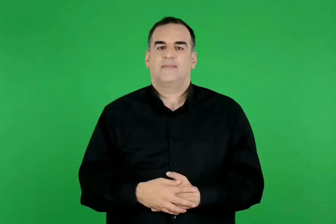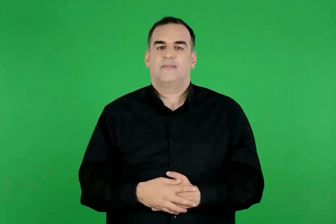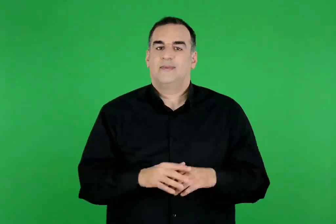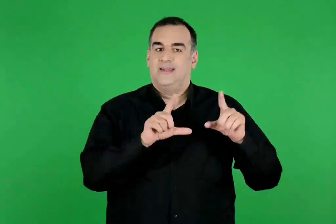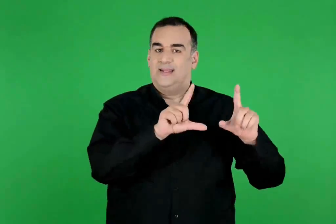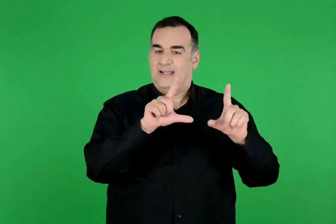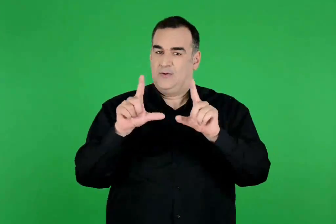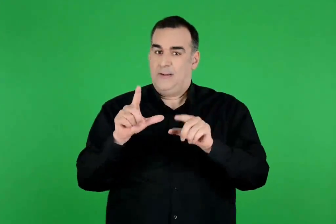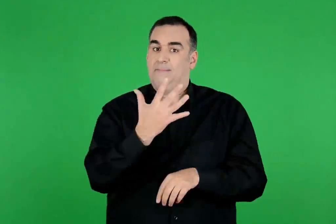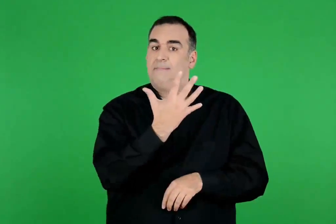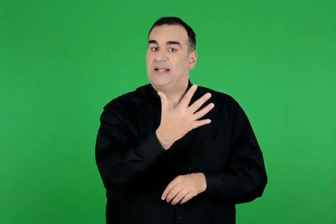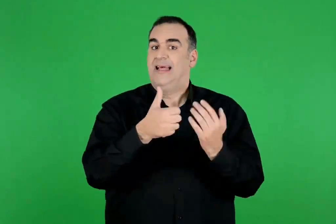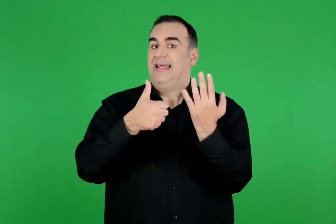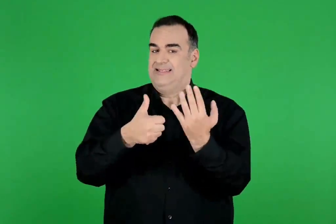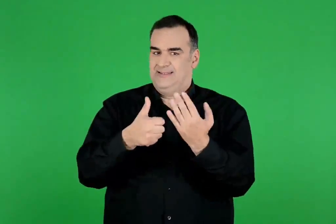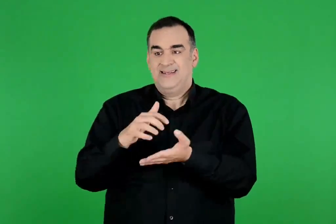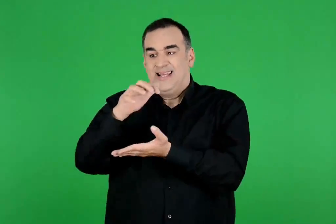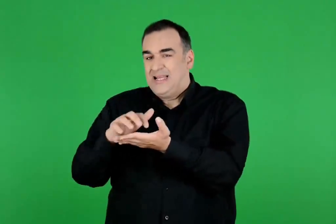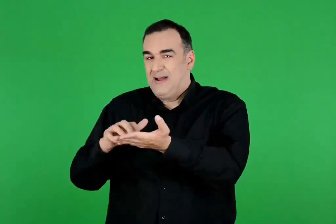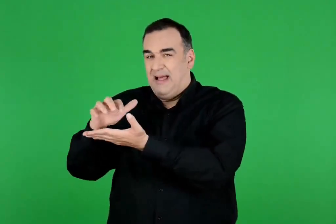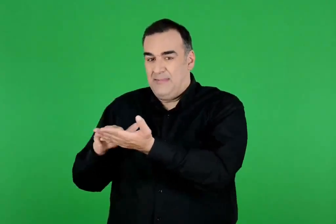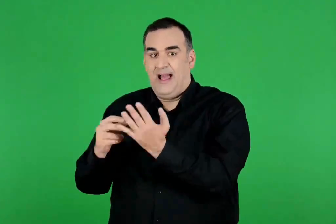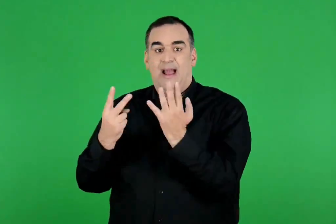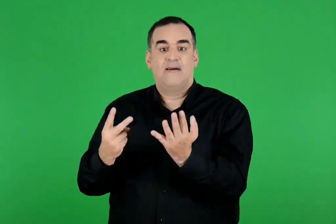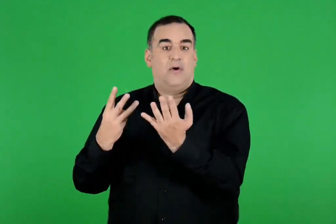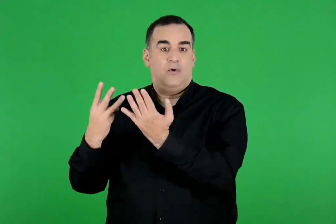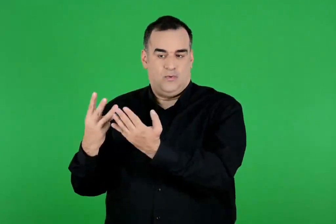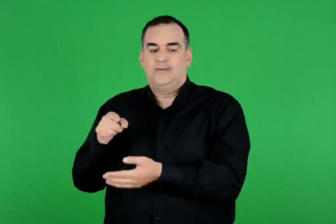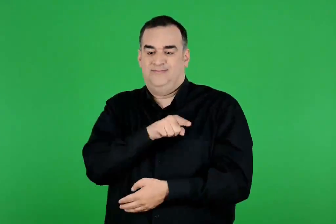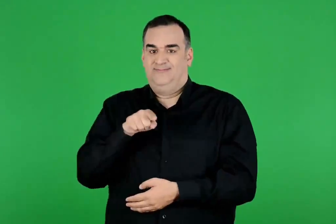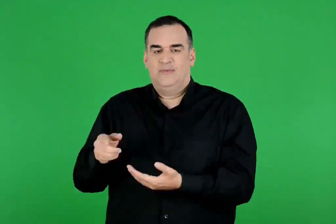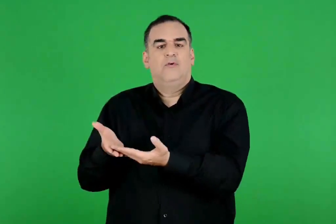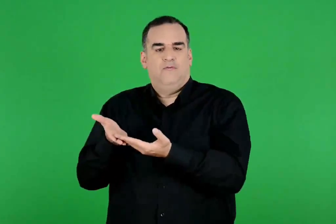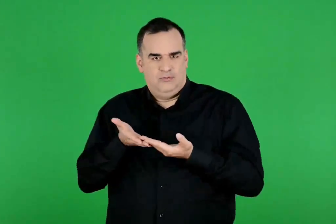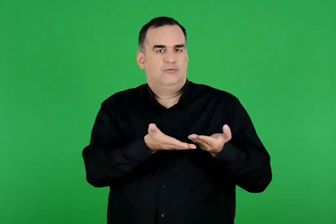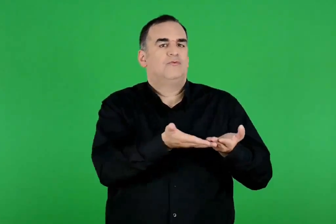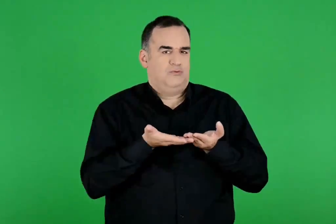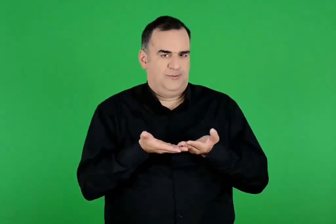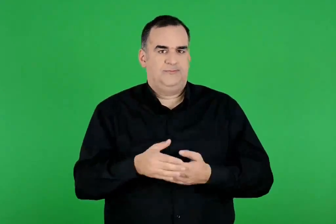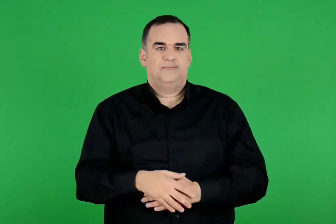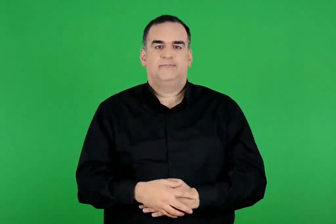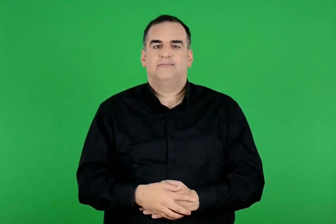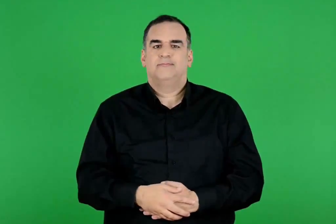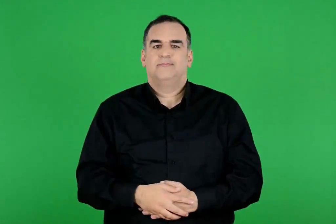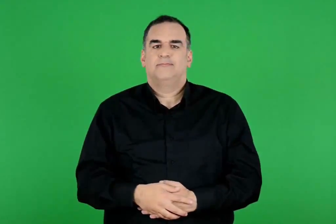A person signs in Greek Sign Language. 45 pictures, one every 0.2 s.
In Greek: θα μας βοηθήσουν οι εικόνες 56 και τα κείμενα 78
